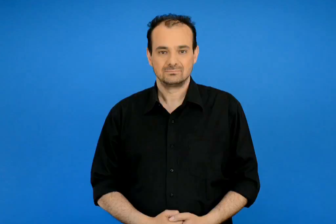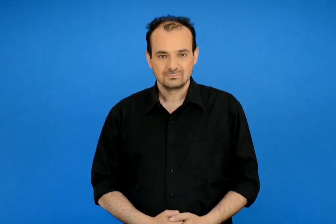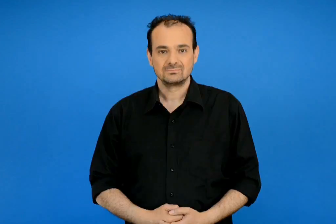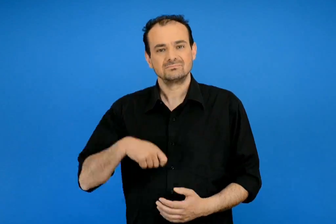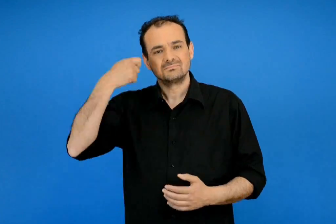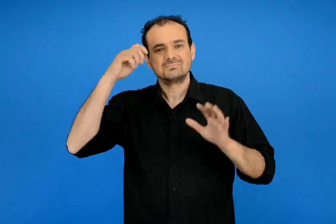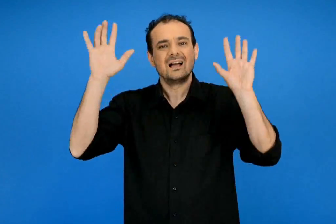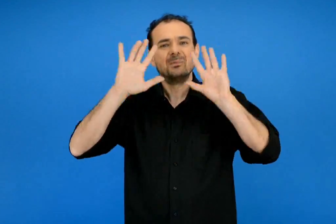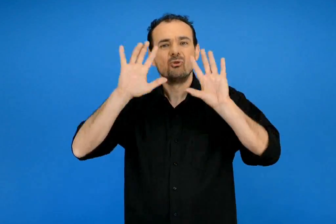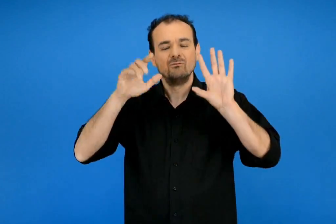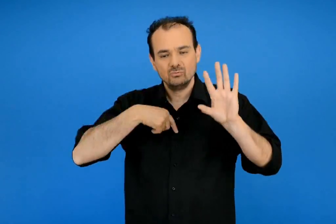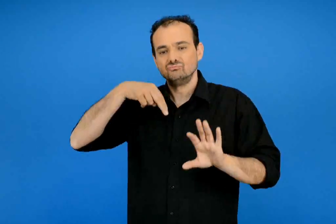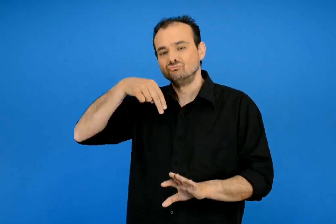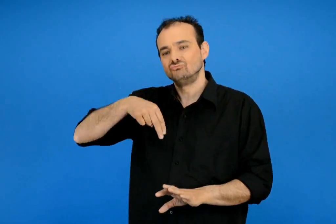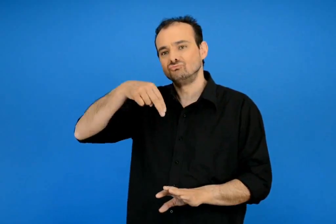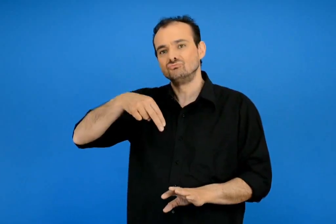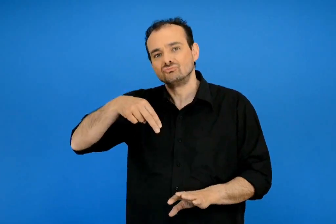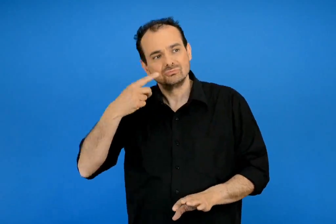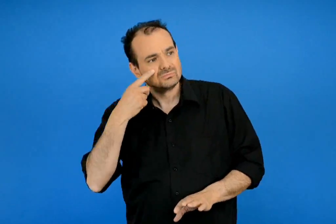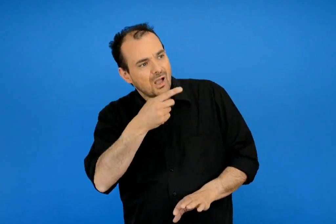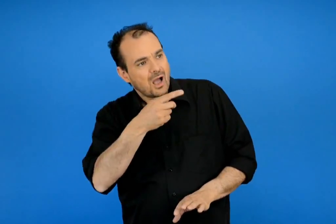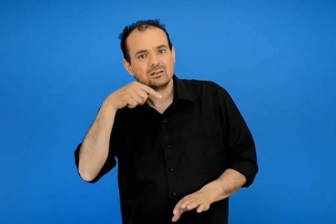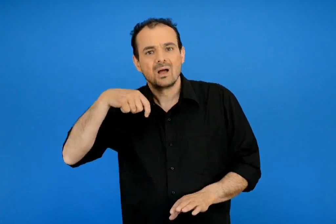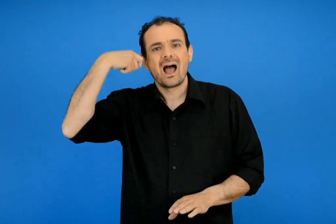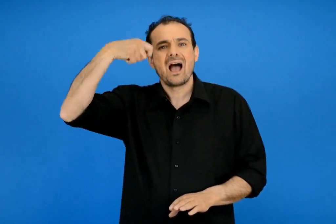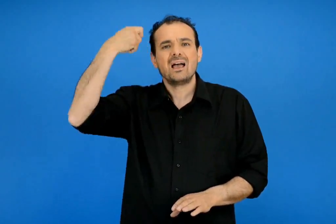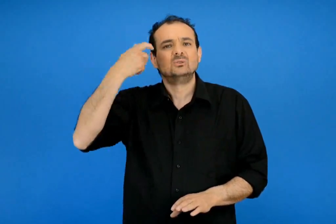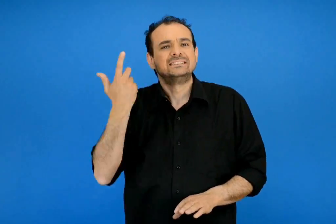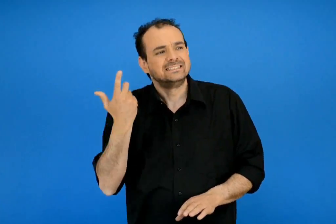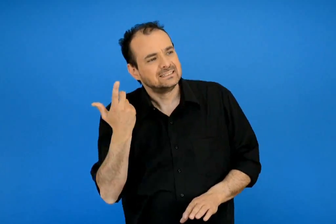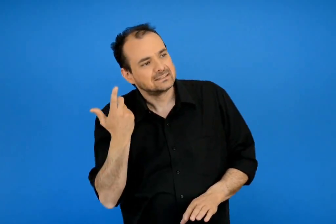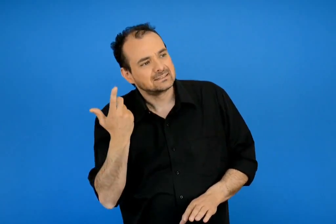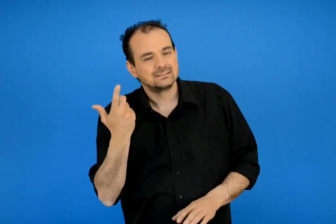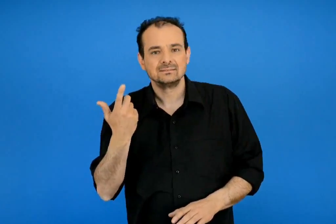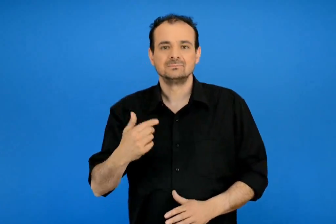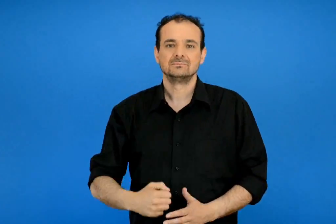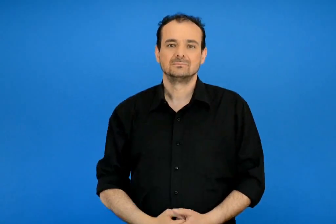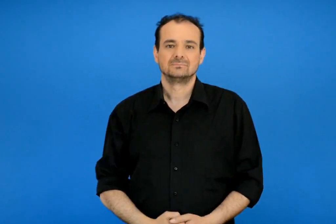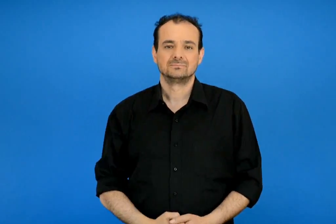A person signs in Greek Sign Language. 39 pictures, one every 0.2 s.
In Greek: περνώ έξω από τον κινηματογράφο τι έργο παίζει σήμερα ;
